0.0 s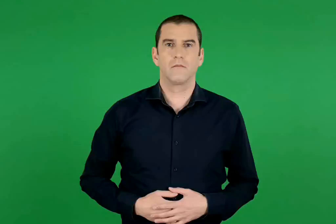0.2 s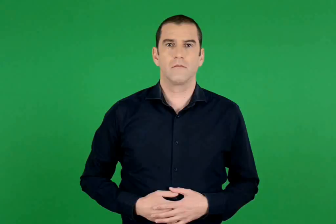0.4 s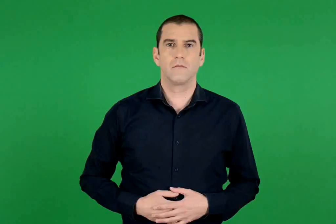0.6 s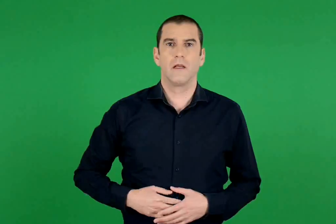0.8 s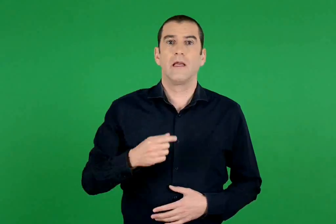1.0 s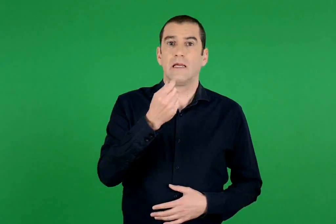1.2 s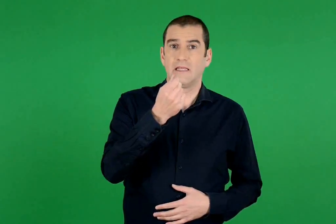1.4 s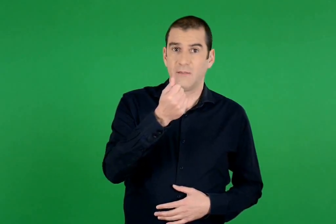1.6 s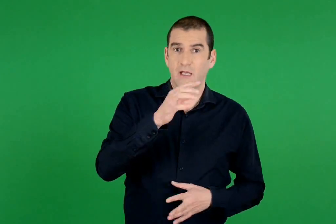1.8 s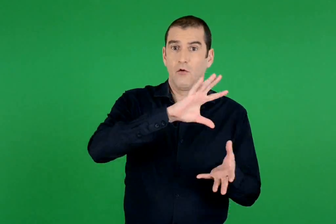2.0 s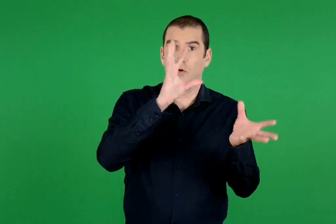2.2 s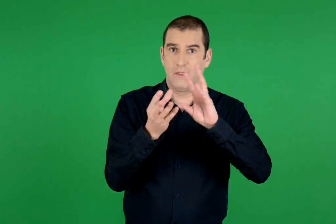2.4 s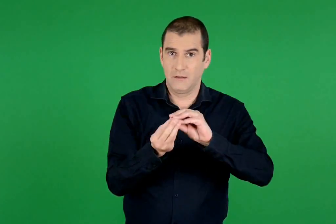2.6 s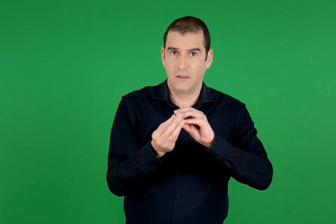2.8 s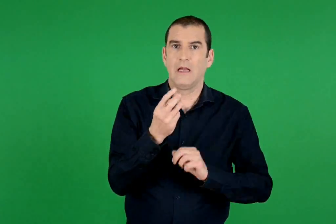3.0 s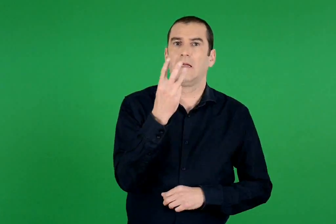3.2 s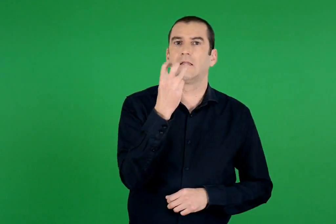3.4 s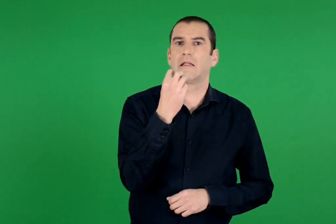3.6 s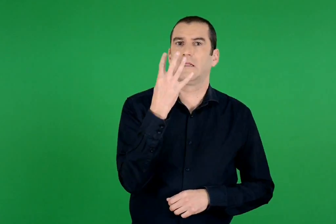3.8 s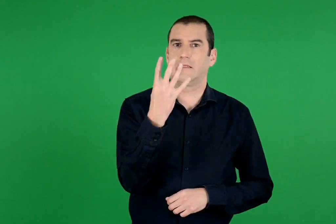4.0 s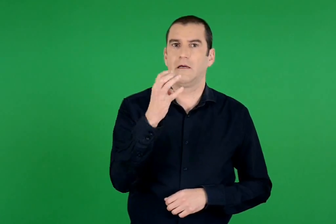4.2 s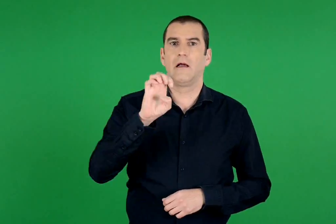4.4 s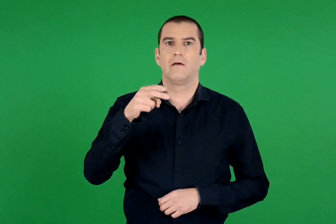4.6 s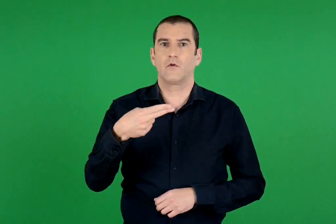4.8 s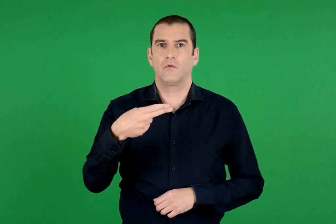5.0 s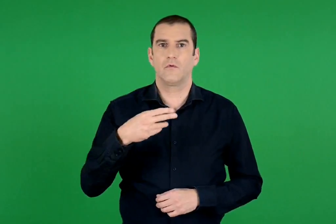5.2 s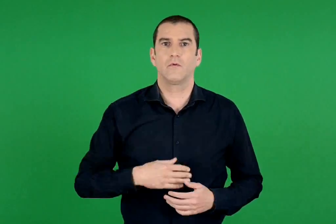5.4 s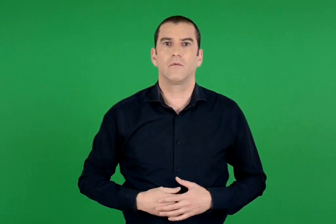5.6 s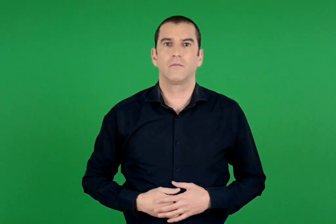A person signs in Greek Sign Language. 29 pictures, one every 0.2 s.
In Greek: συνολική τιμή 34 €
